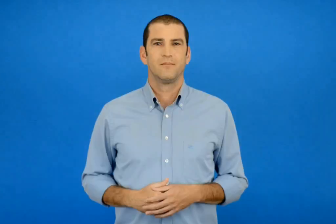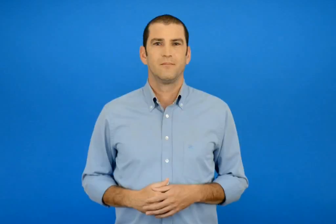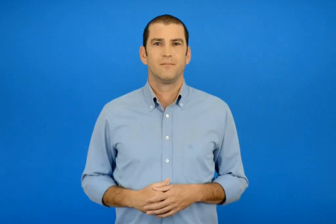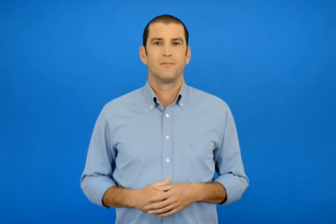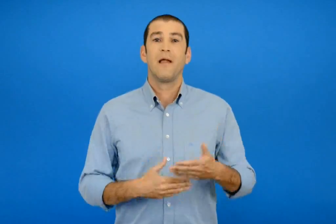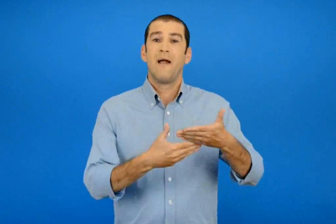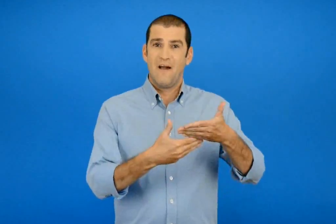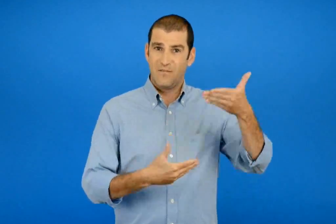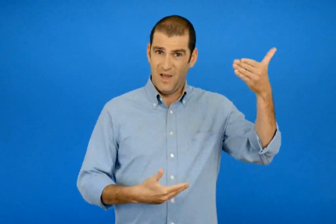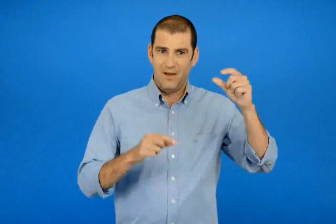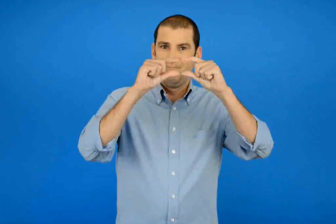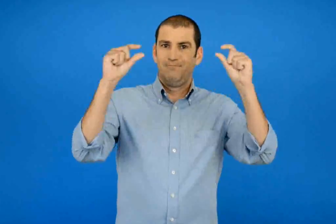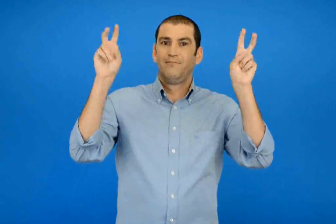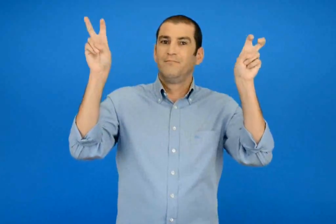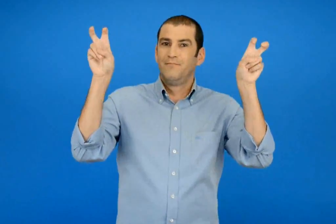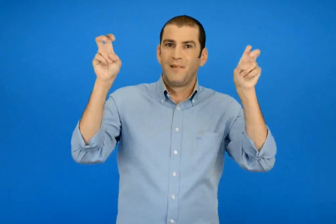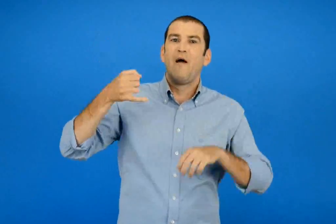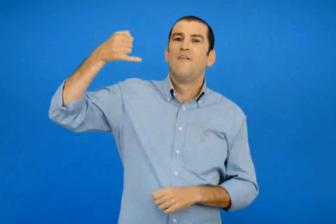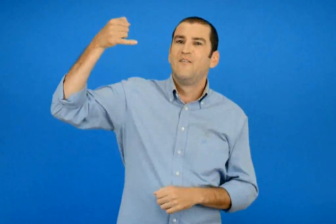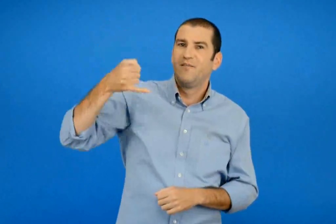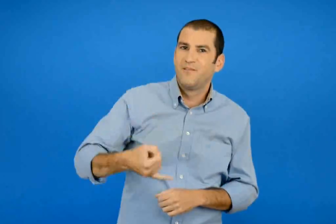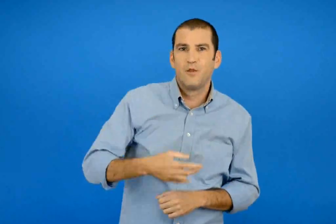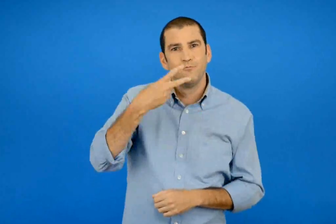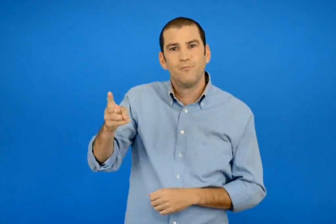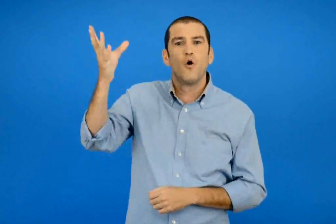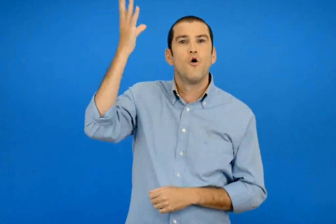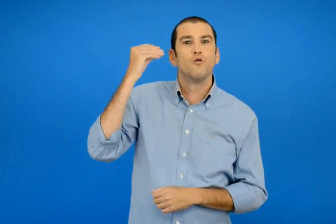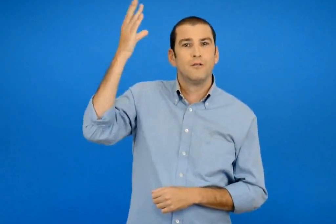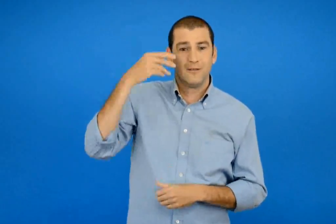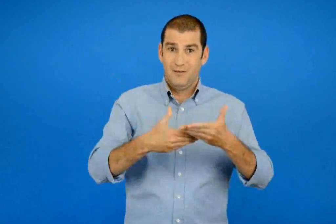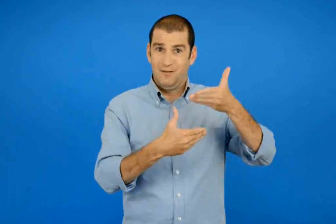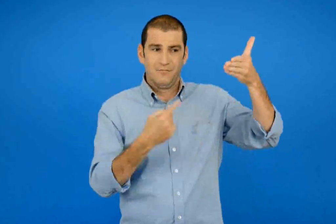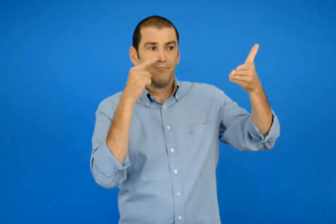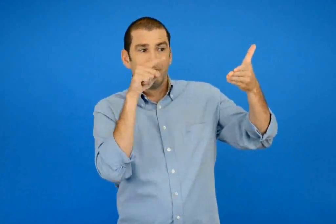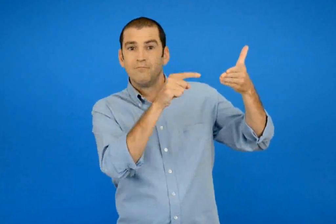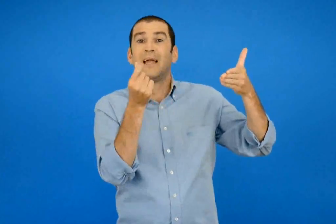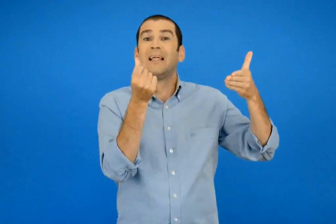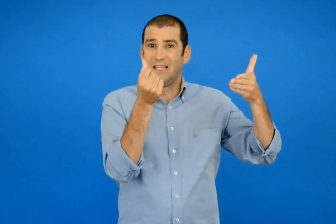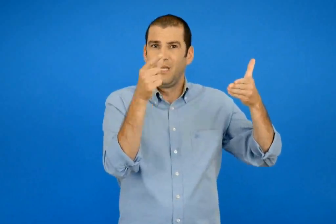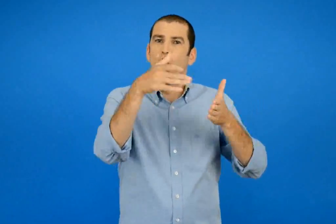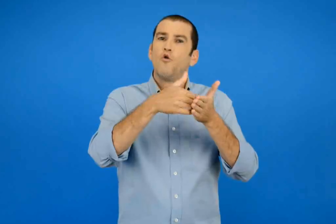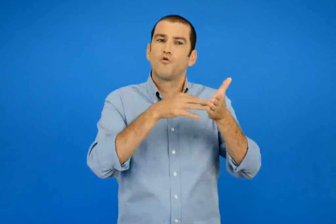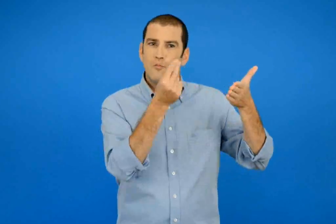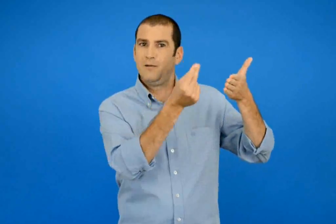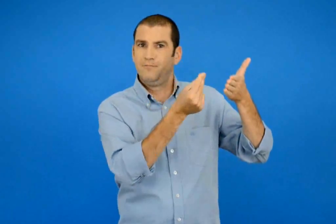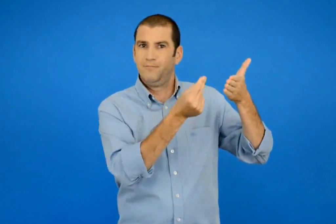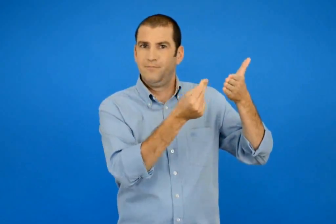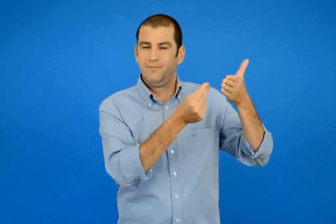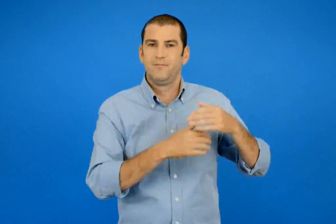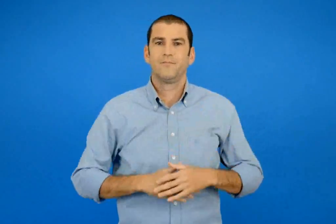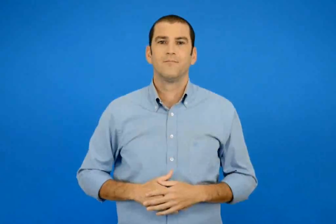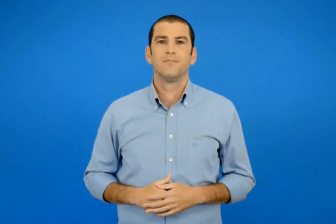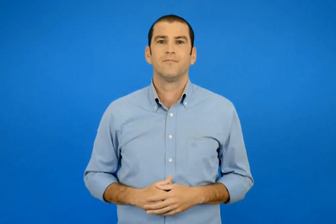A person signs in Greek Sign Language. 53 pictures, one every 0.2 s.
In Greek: χρωμάτισε την τιμή της εφημερίδας ο βυθός της γνώσης
